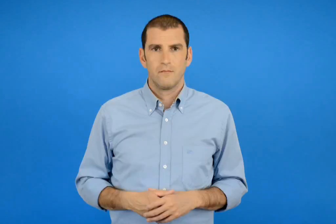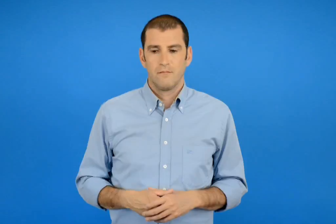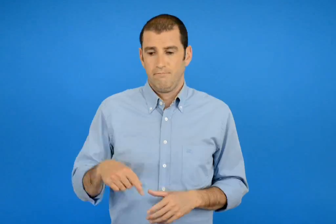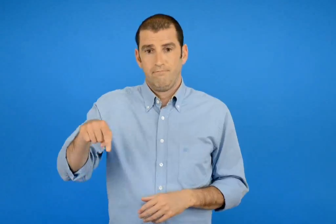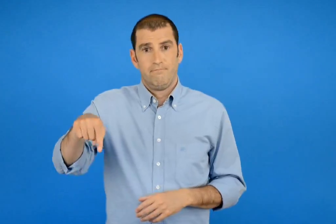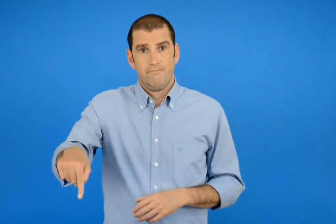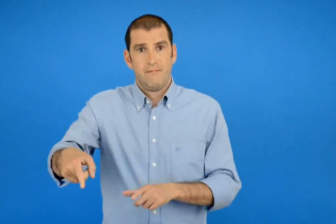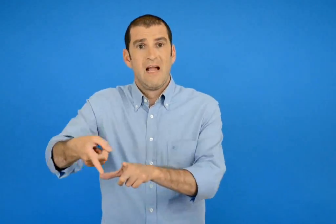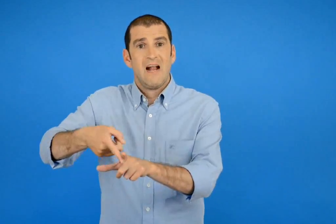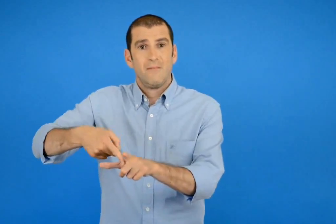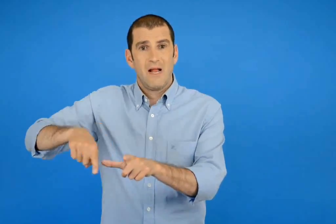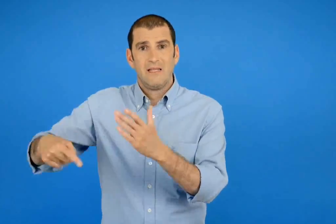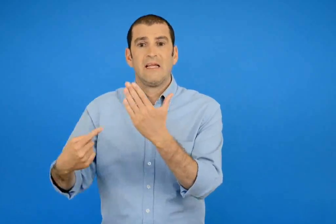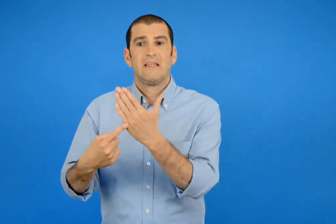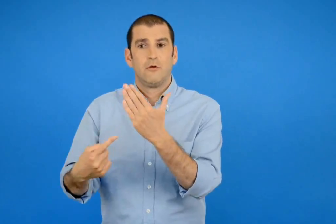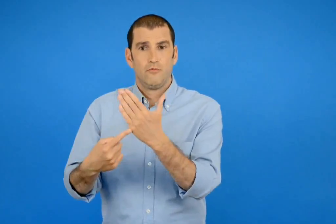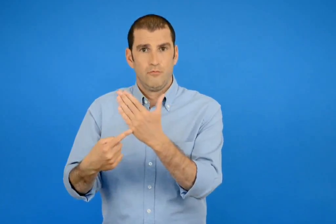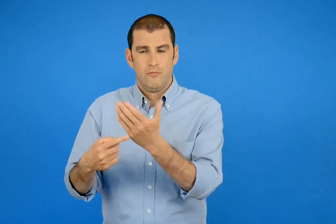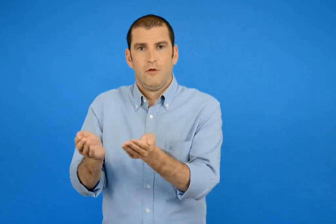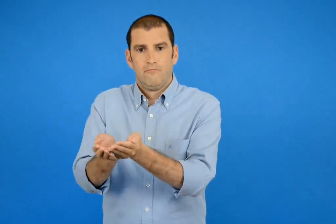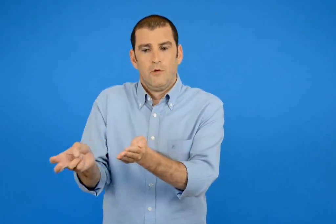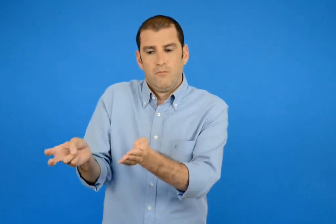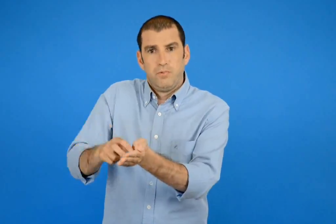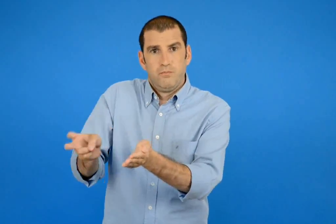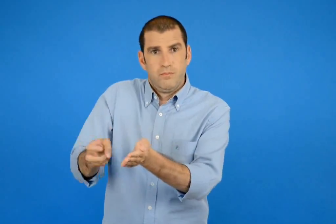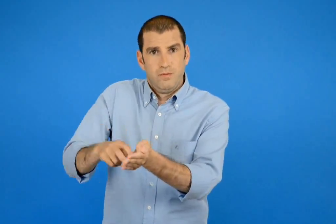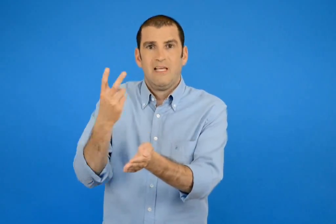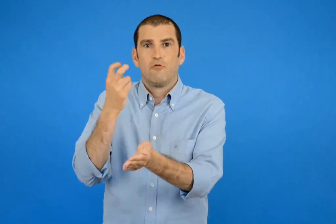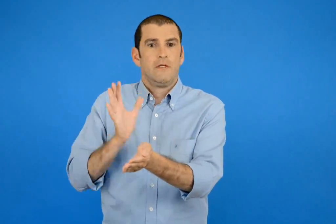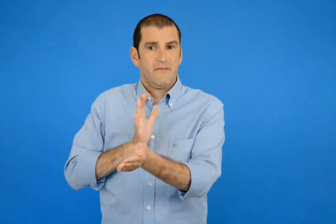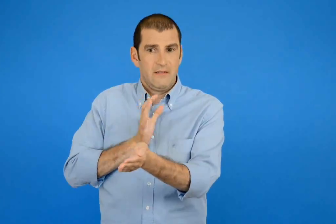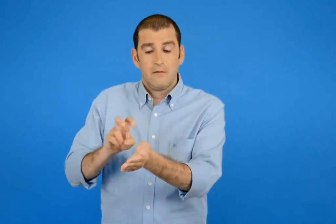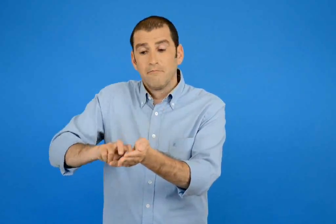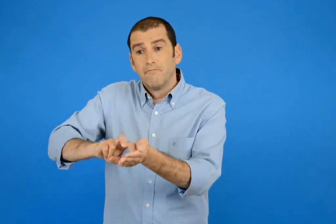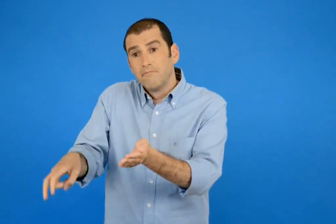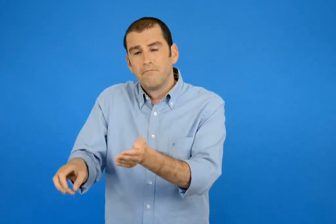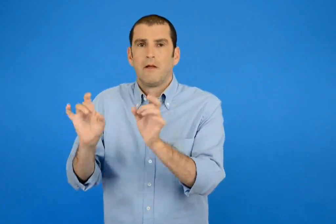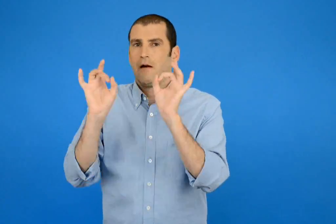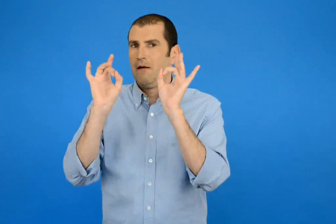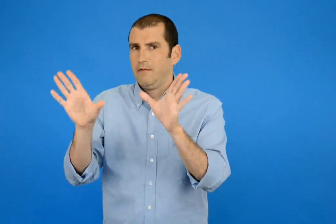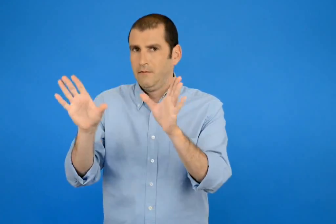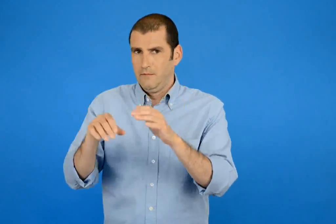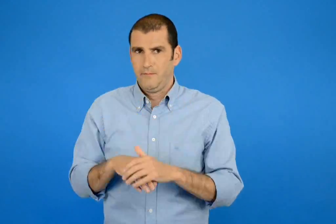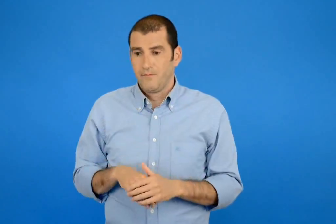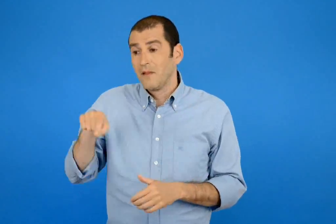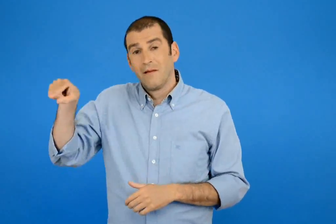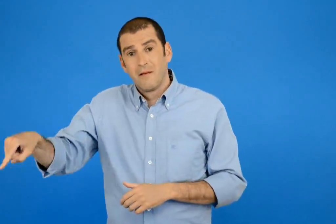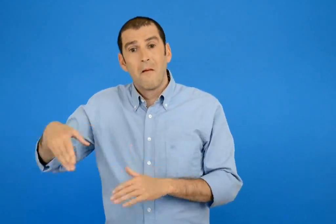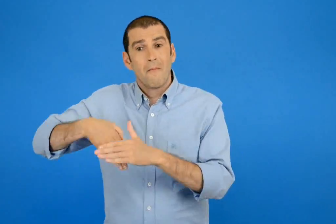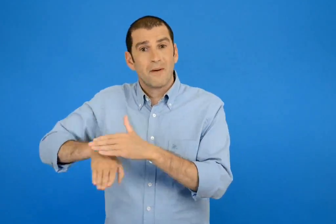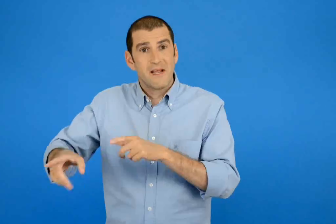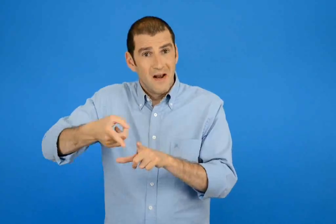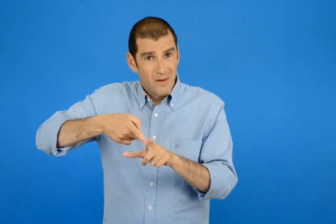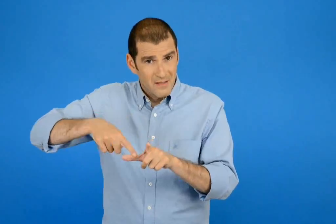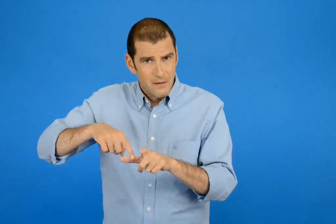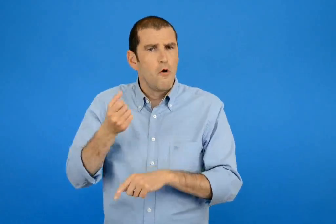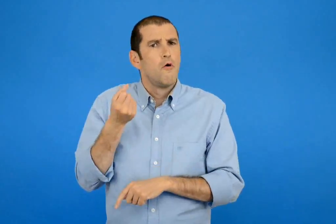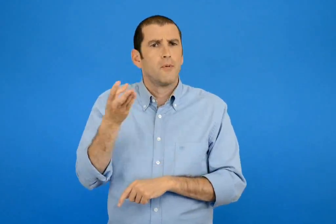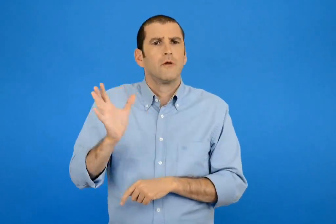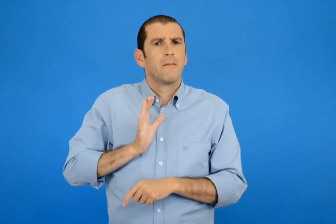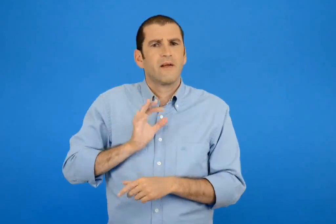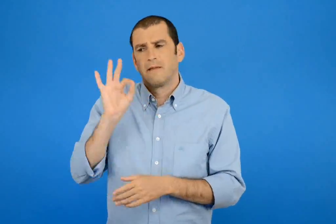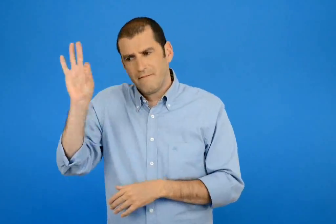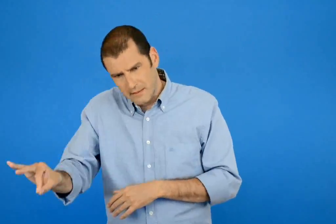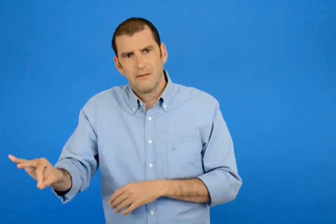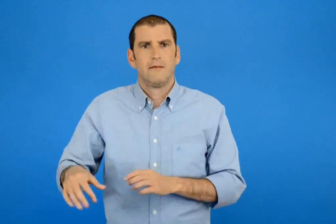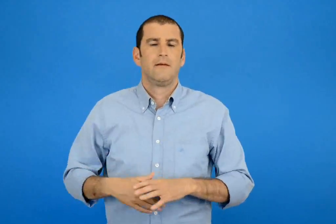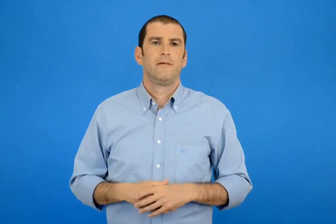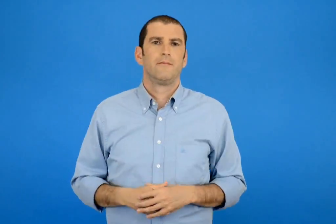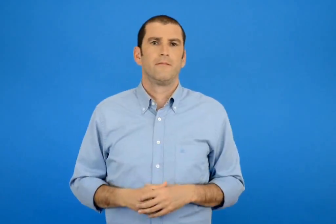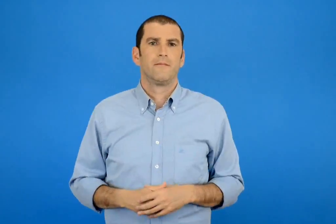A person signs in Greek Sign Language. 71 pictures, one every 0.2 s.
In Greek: στο λιμάνι της τήνου ανέβηκαν 20 άλλα δεν κατέβηκε κανένας πόσοι επιβάτες έφτασαν στο λιμάνι του πειραιά ;
